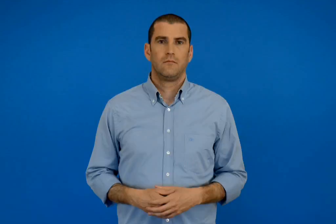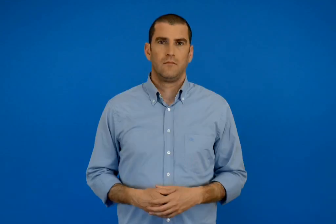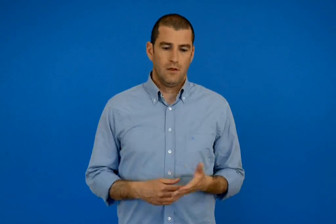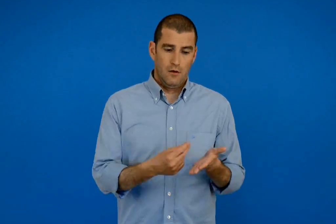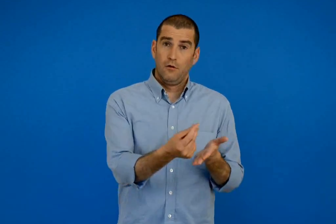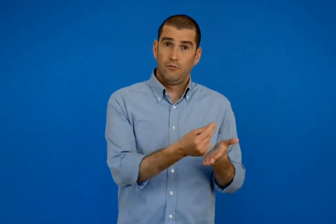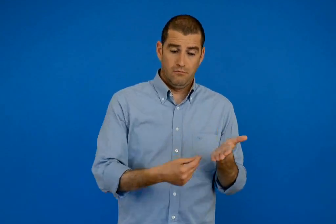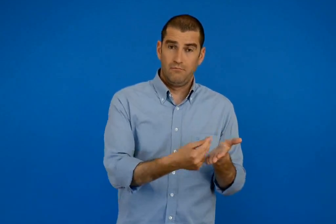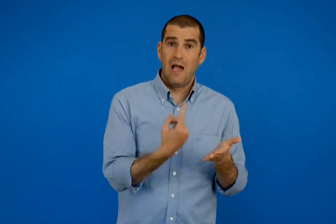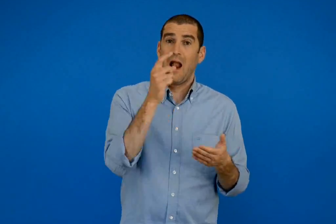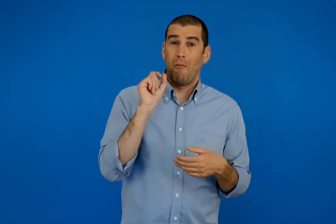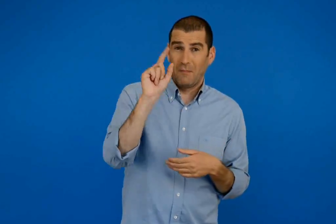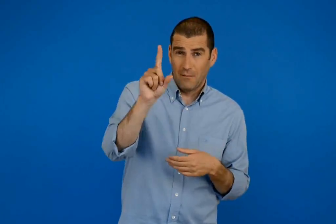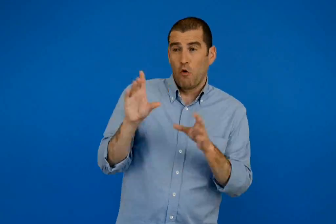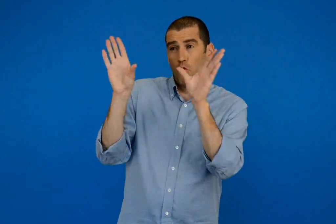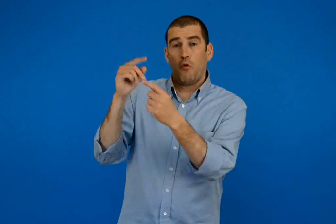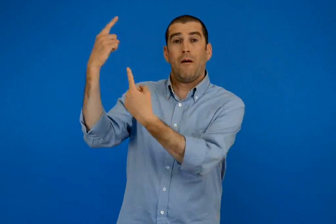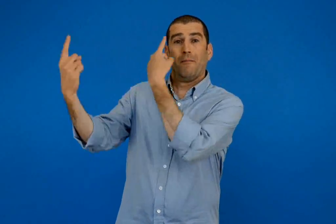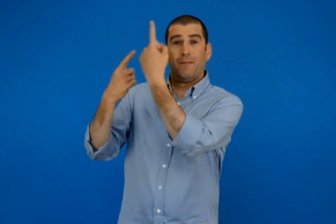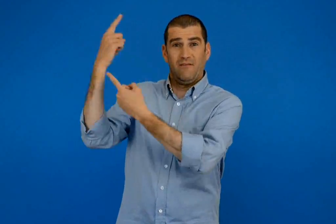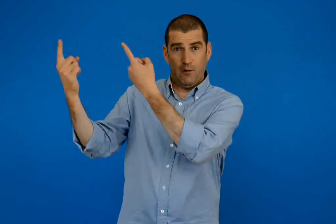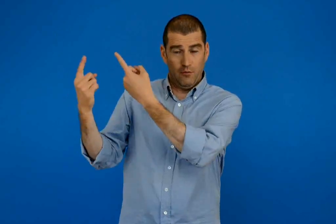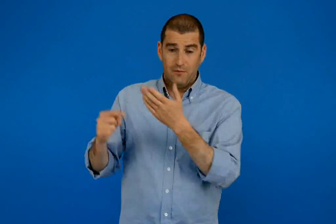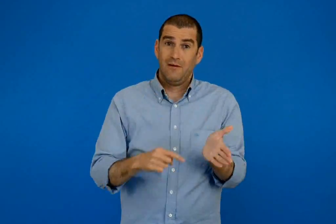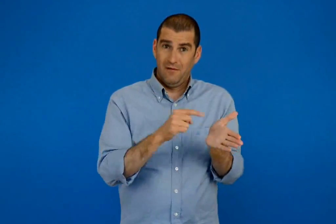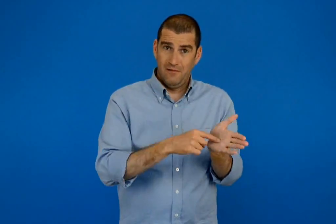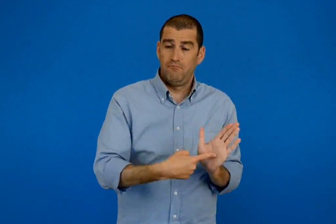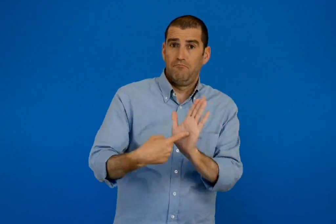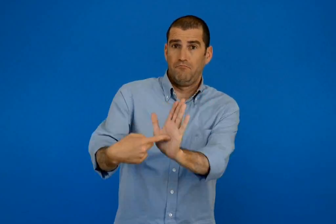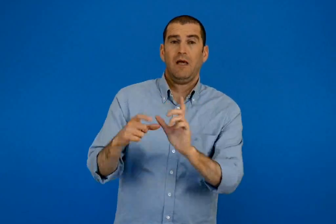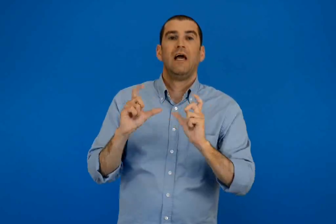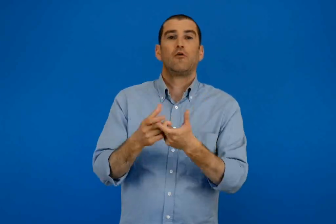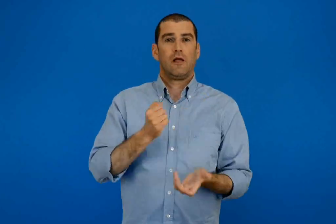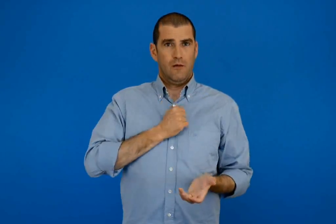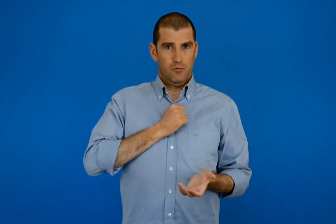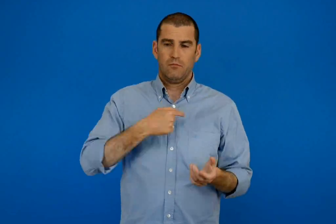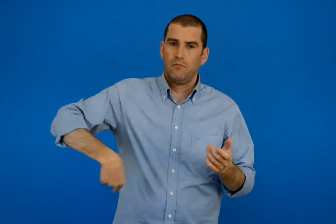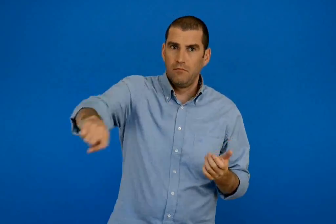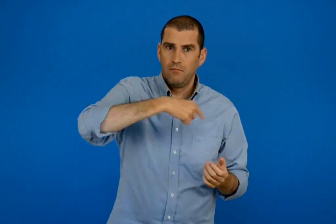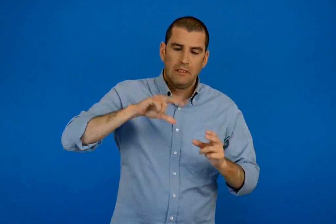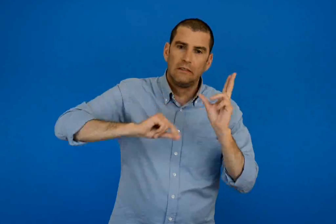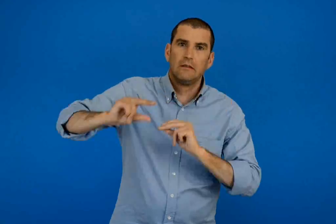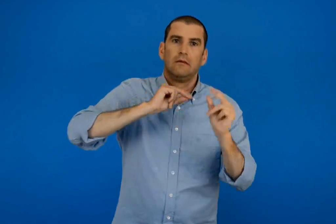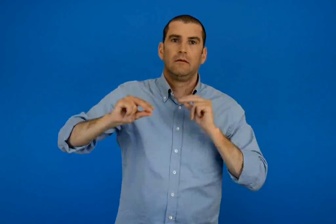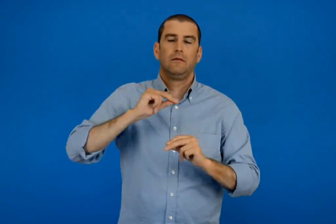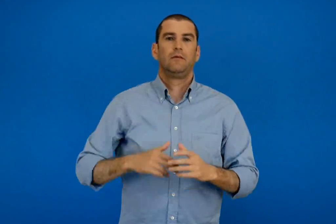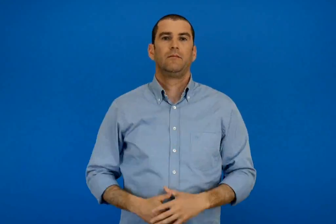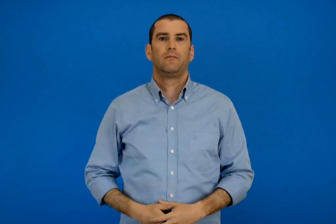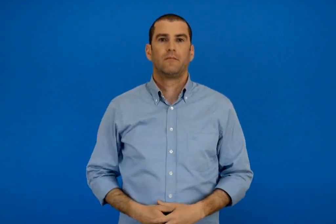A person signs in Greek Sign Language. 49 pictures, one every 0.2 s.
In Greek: ζωγραφίζω εάν μήνυμα για το περιβάλλον το δείχνω στην οικογένεια μου και συζητάμε για αυτό
